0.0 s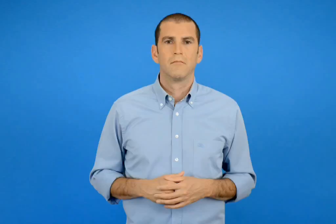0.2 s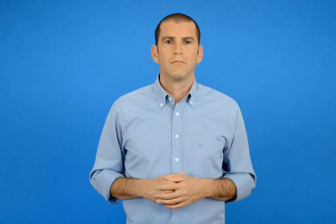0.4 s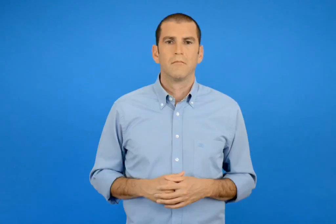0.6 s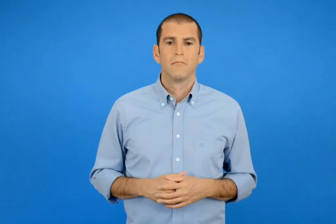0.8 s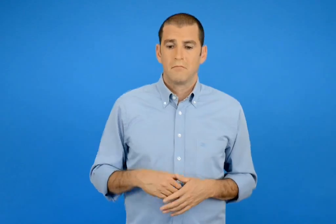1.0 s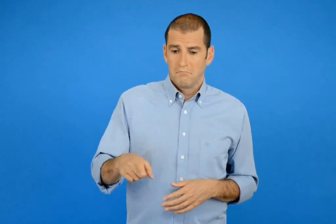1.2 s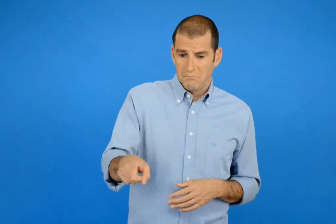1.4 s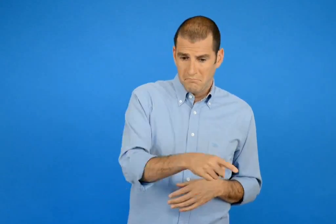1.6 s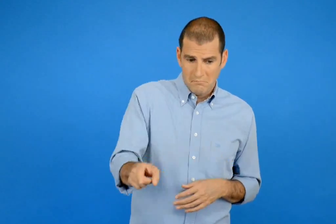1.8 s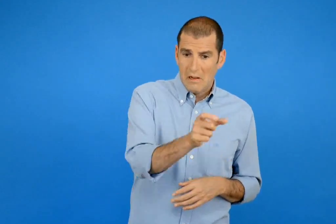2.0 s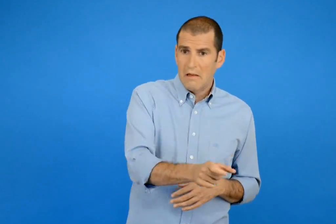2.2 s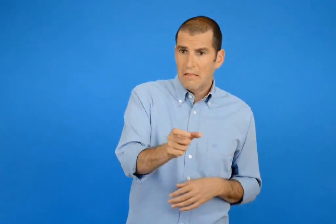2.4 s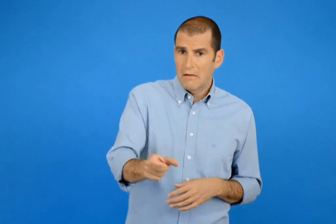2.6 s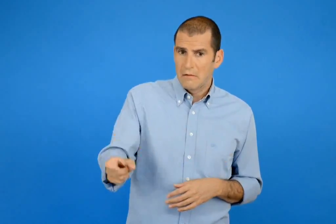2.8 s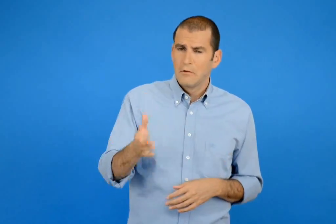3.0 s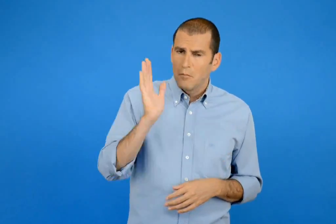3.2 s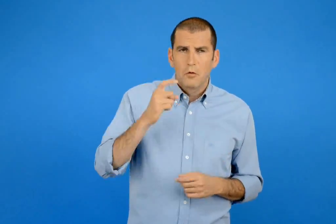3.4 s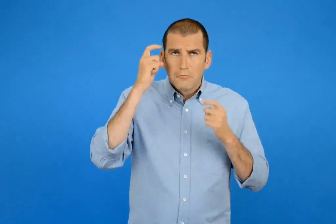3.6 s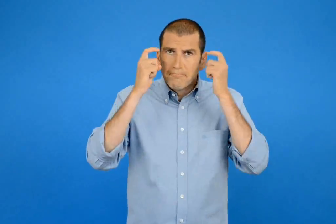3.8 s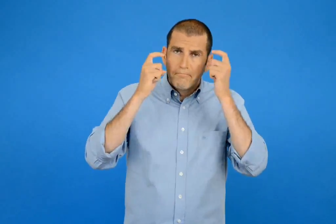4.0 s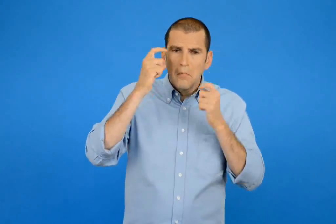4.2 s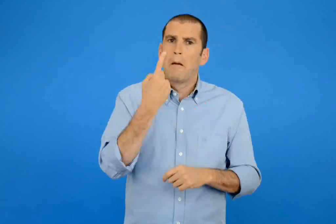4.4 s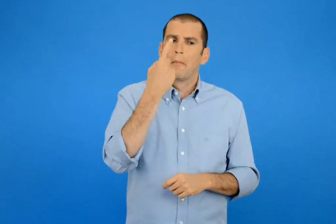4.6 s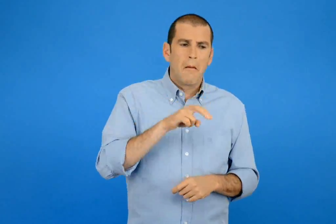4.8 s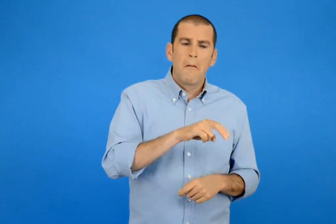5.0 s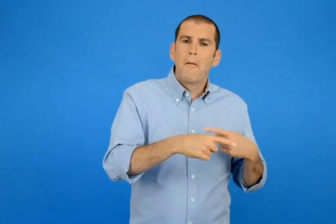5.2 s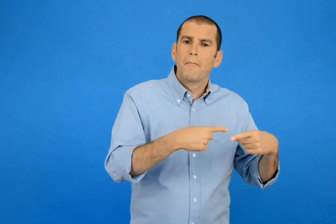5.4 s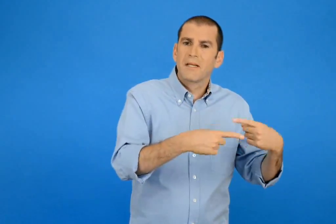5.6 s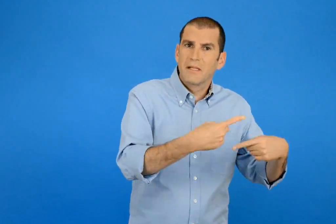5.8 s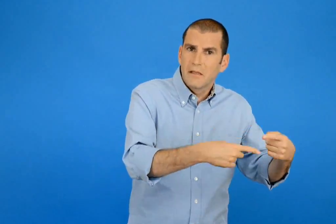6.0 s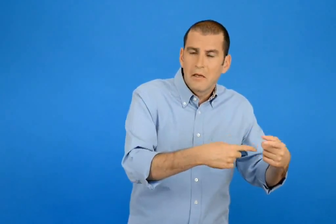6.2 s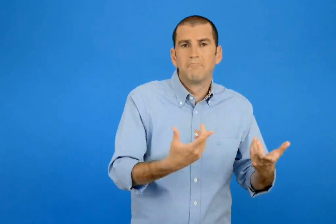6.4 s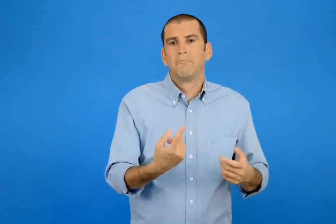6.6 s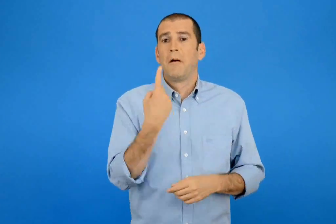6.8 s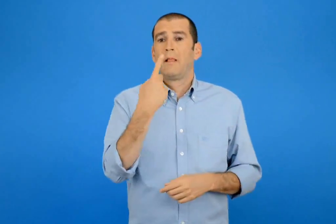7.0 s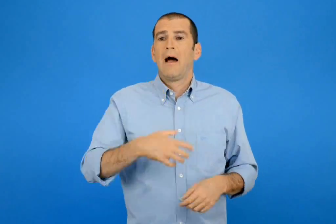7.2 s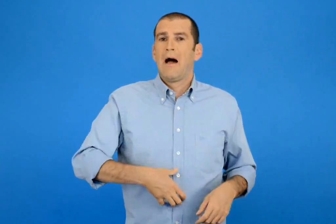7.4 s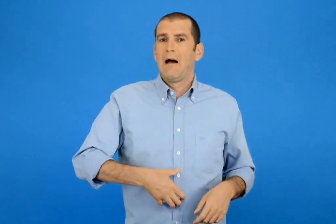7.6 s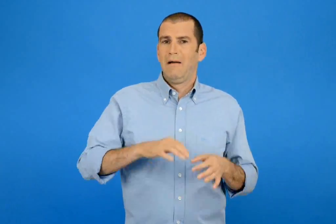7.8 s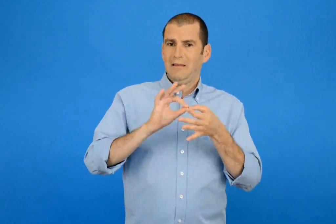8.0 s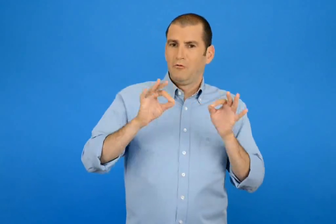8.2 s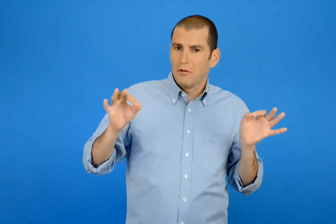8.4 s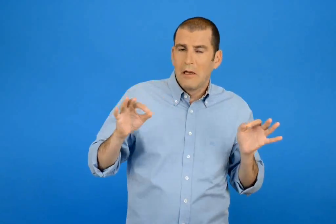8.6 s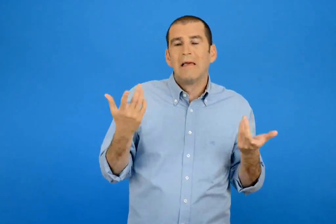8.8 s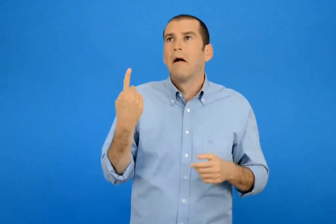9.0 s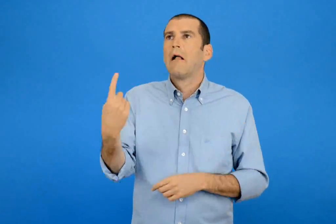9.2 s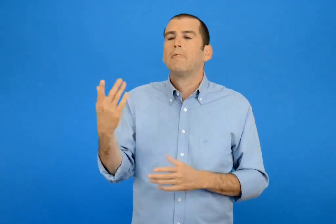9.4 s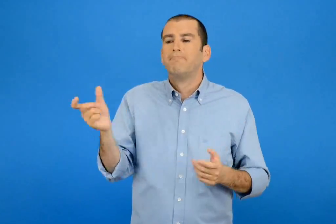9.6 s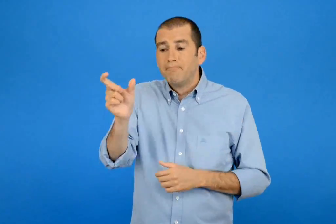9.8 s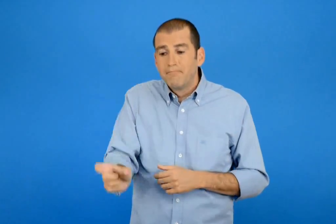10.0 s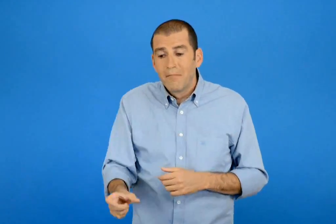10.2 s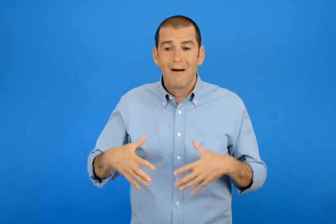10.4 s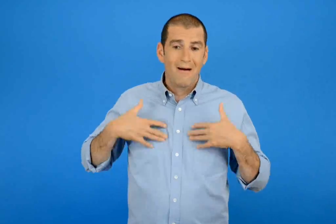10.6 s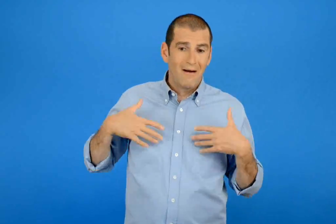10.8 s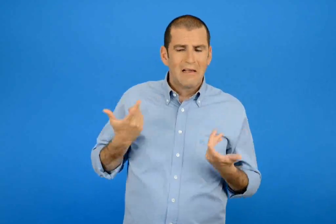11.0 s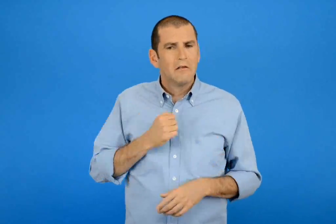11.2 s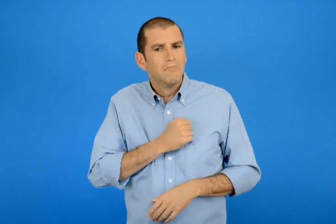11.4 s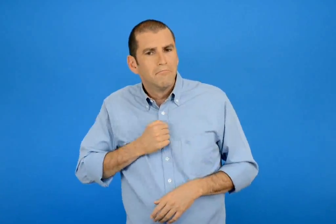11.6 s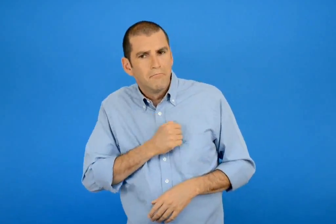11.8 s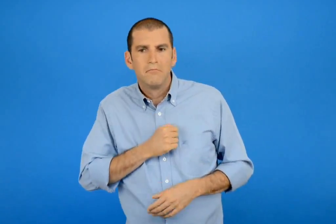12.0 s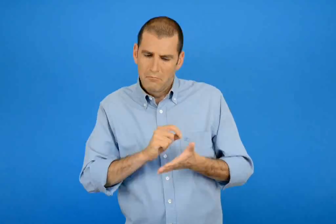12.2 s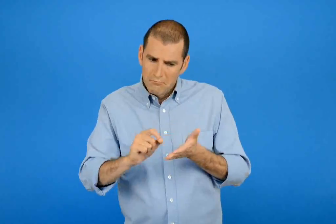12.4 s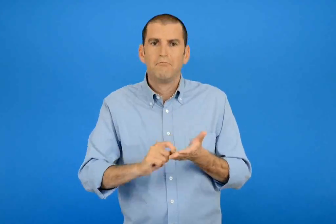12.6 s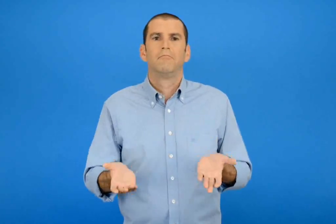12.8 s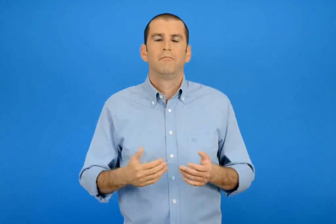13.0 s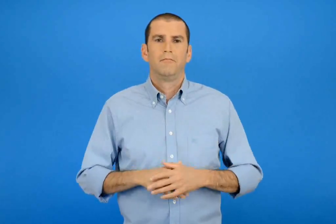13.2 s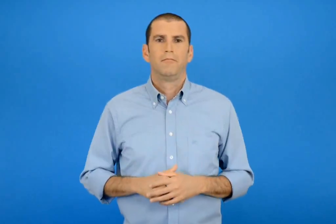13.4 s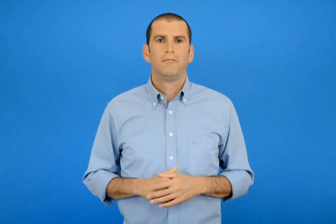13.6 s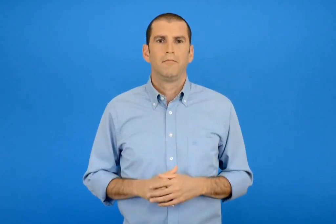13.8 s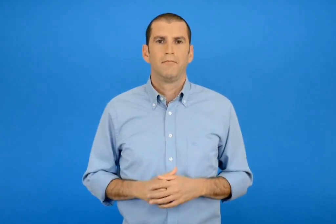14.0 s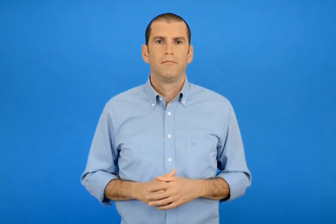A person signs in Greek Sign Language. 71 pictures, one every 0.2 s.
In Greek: καθένας σας μπορεί να σκεφτεί μια περιπέτεια του μια αστεία ιστορία κάτι που τον έκανε να χαρεί η να στεναχωρηθεί
